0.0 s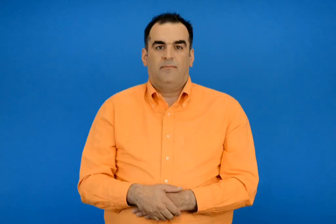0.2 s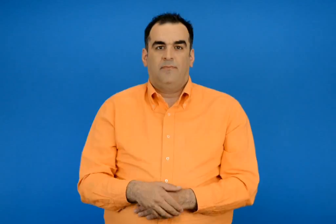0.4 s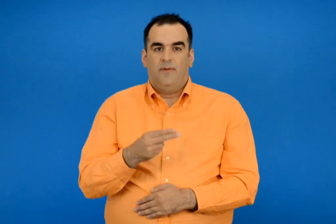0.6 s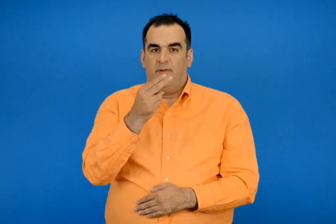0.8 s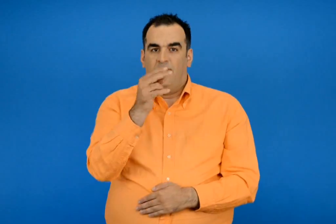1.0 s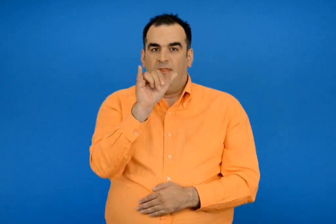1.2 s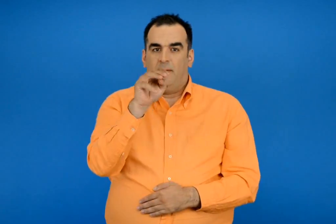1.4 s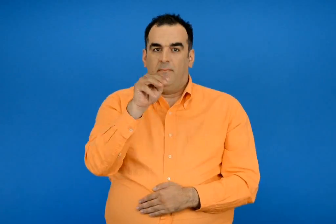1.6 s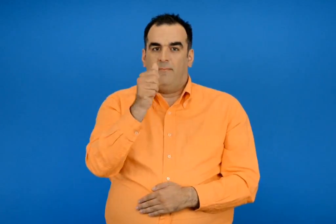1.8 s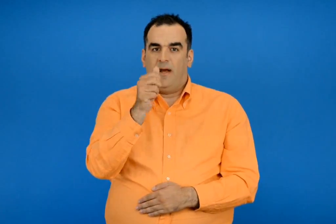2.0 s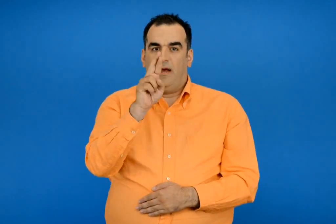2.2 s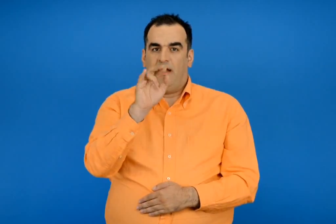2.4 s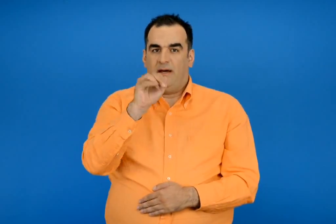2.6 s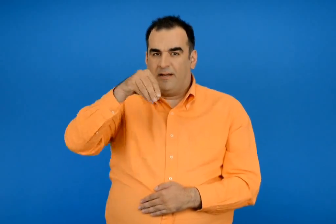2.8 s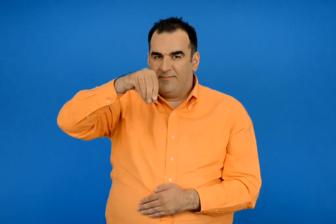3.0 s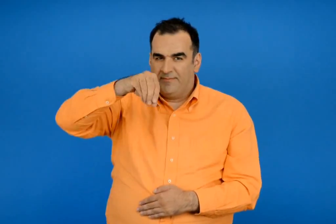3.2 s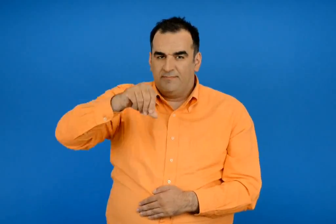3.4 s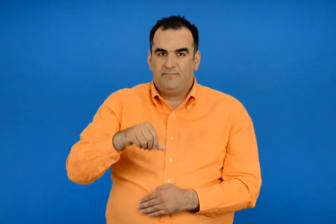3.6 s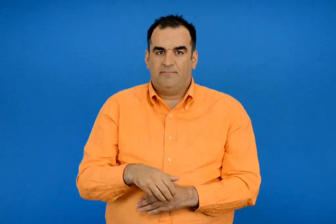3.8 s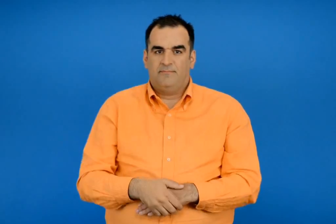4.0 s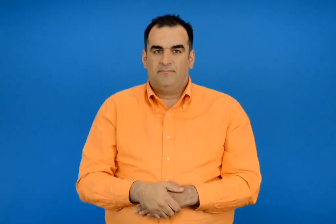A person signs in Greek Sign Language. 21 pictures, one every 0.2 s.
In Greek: θυμάρι
